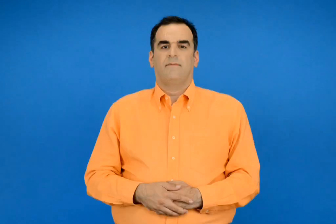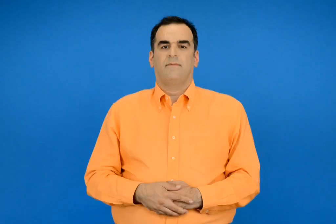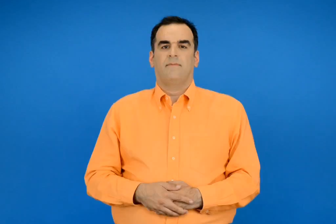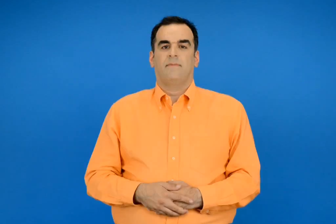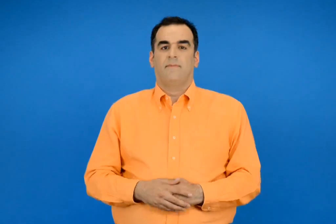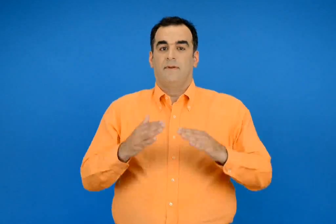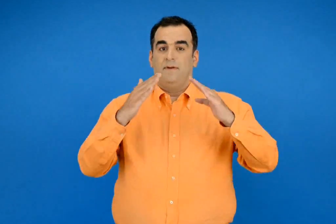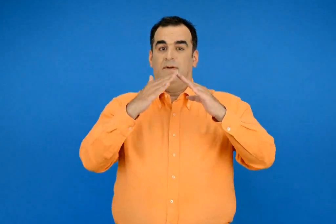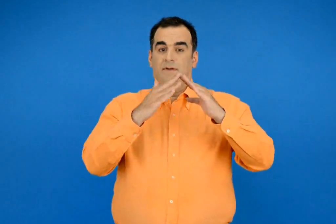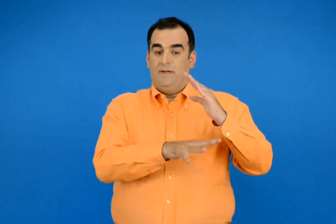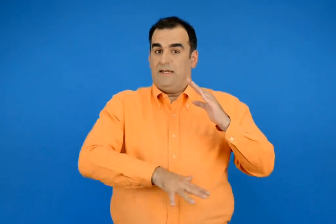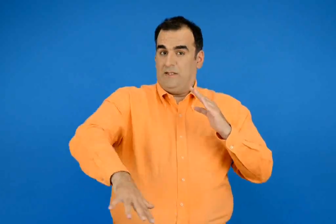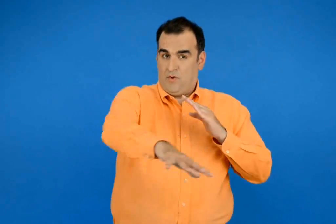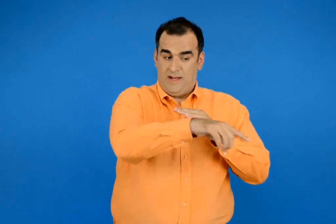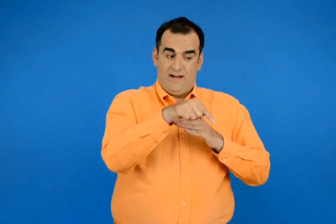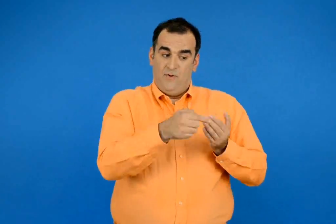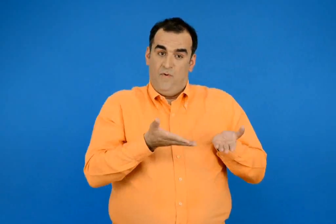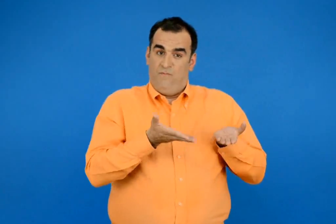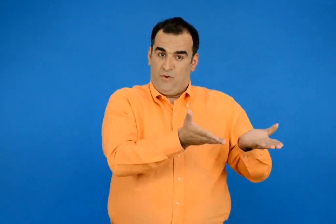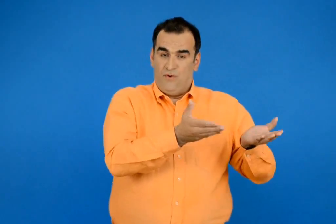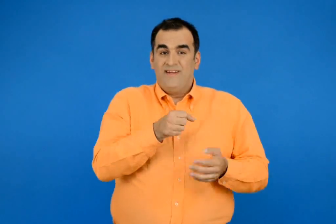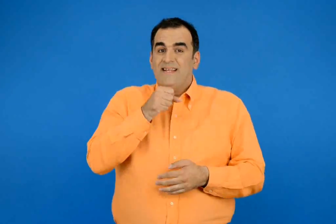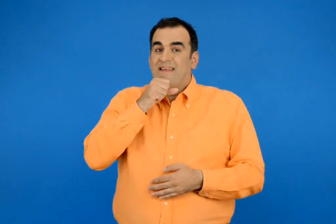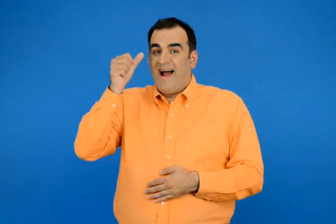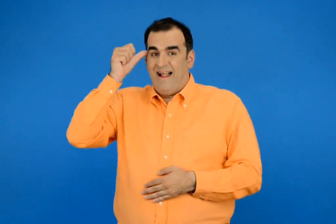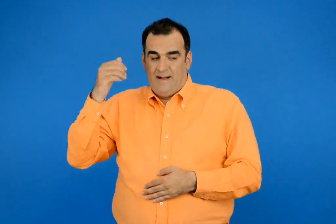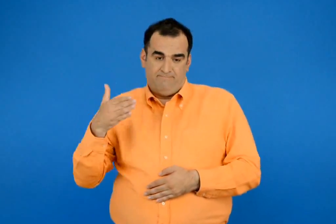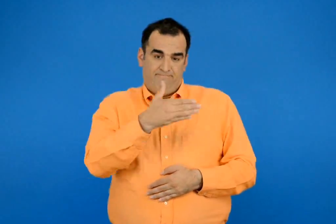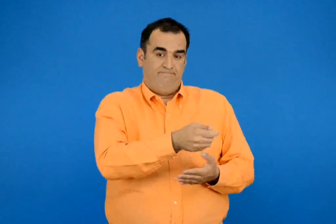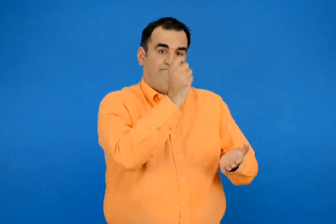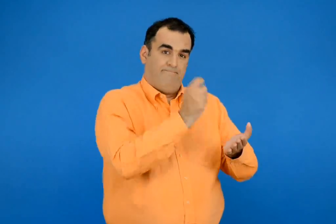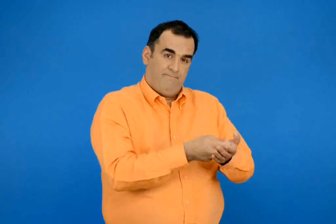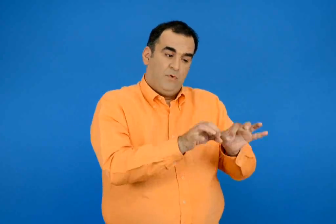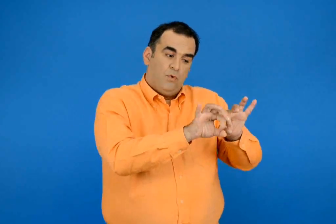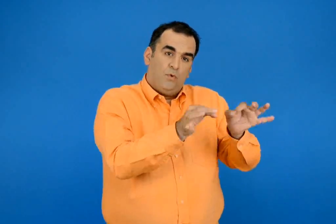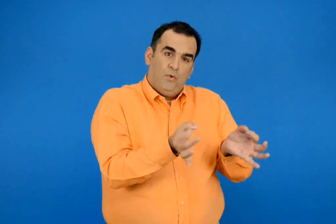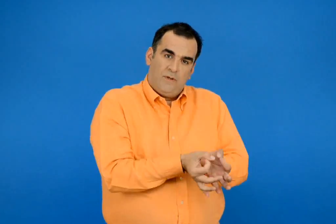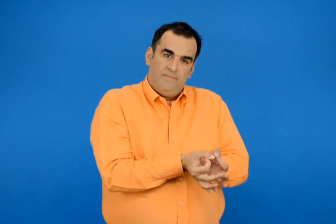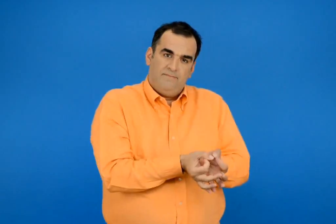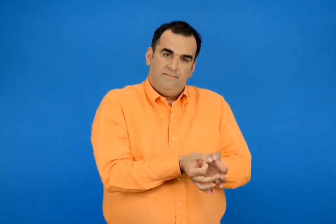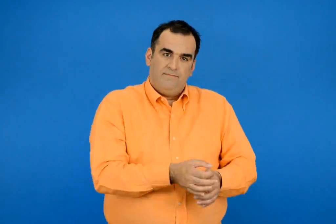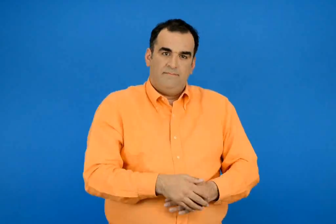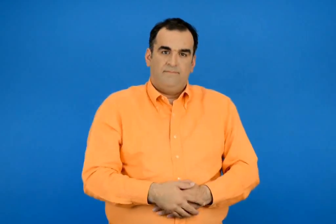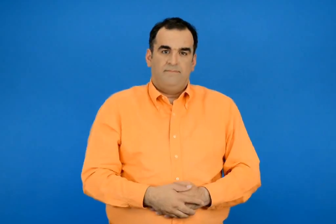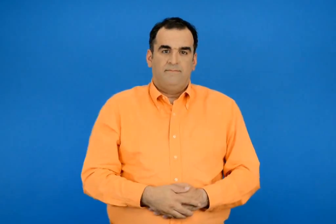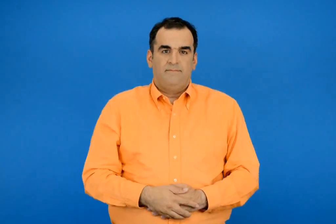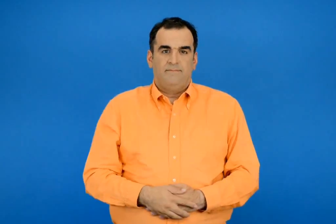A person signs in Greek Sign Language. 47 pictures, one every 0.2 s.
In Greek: στο φούρνο της γειτονίας η γιαγιά αλέκα αγόρασε κουλουράκια
